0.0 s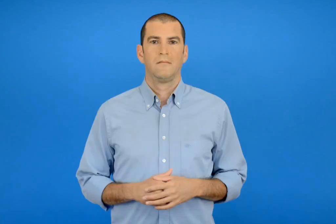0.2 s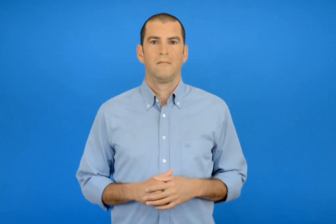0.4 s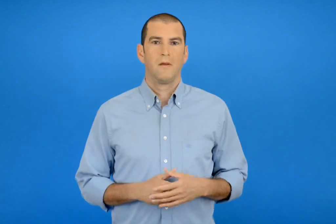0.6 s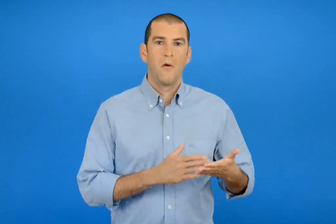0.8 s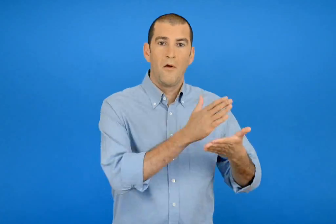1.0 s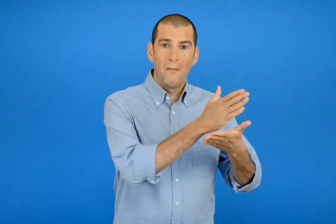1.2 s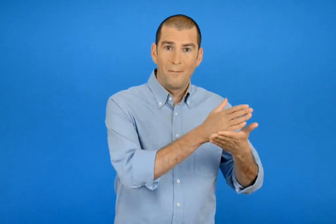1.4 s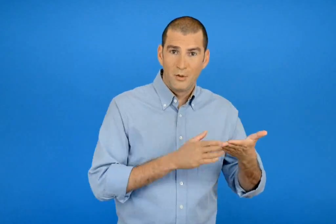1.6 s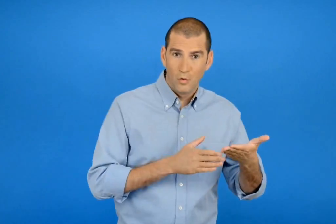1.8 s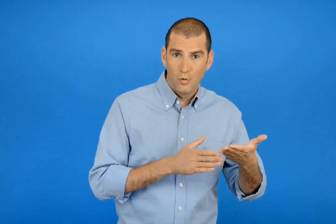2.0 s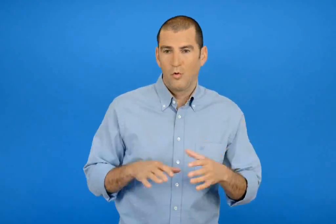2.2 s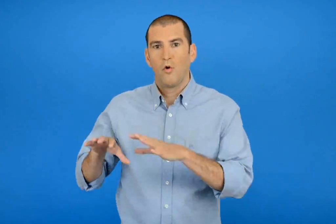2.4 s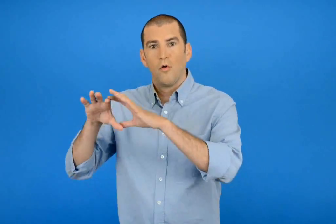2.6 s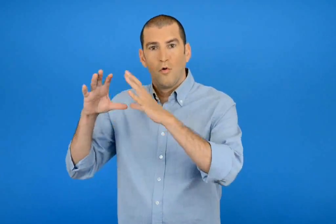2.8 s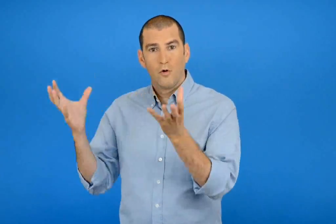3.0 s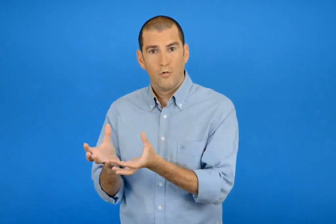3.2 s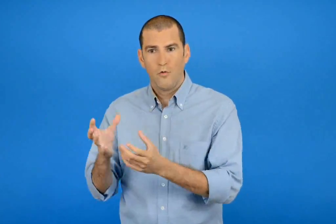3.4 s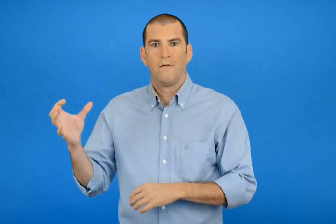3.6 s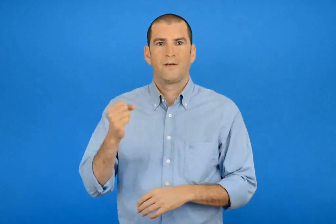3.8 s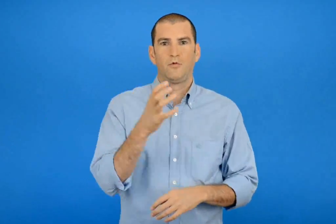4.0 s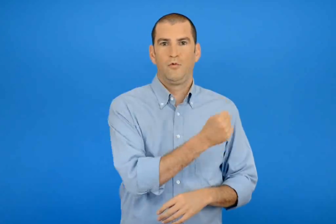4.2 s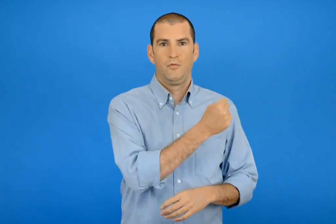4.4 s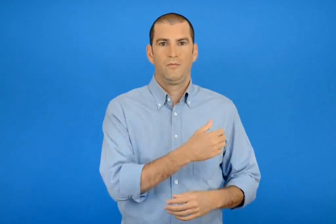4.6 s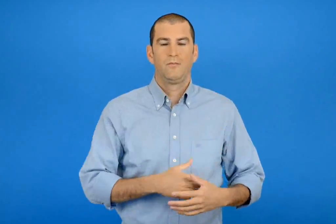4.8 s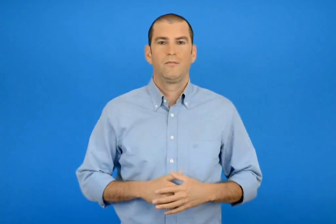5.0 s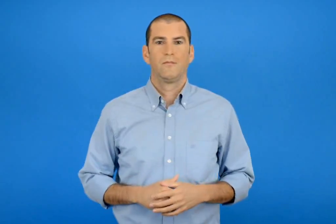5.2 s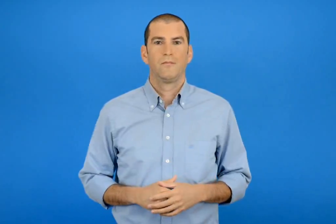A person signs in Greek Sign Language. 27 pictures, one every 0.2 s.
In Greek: βρίσκω το μισό και το ολόκληρο
